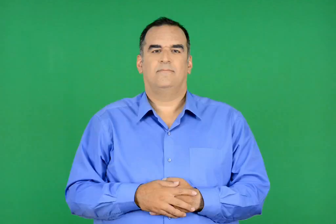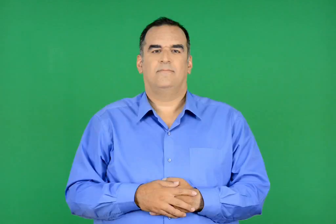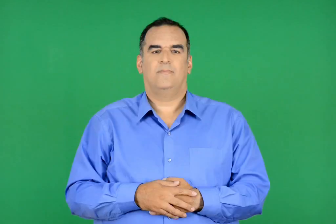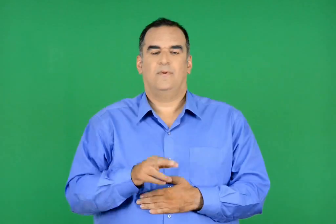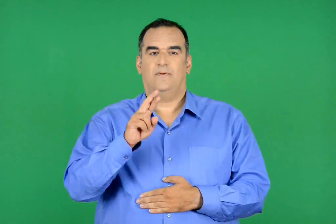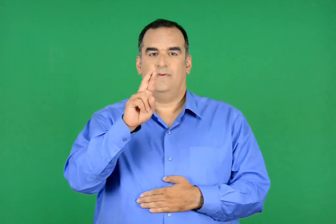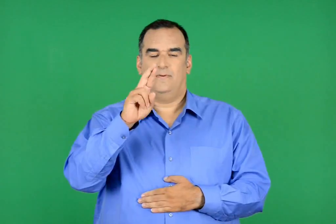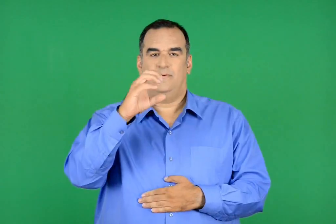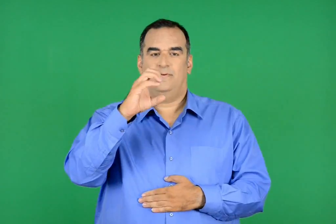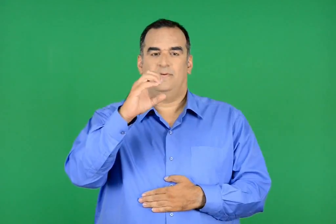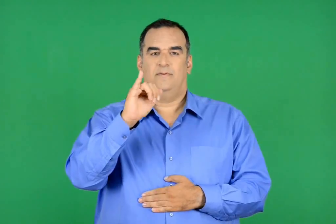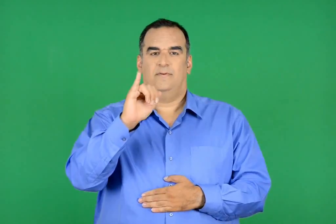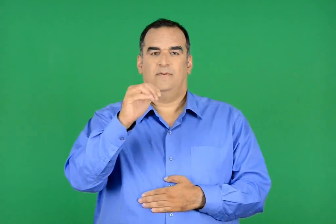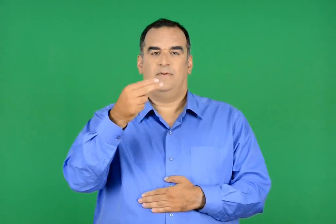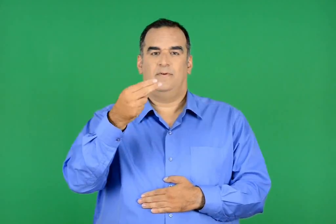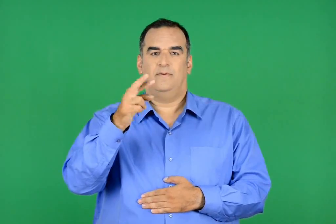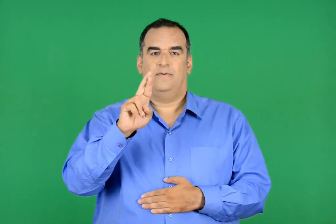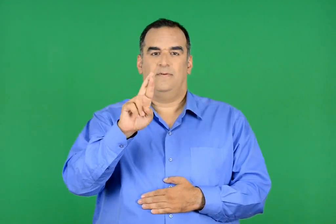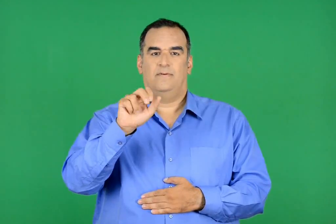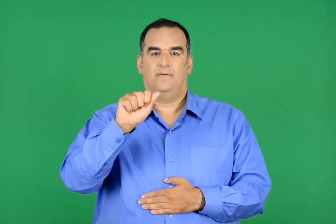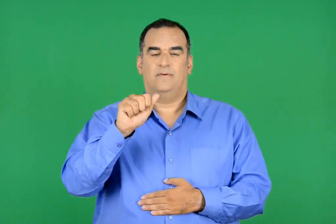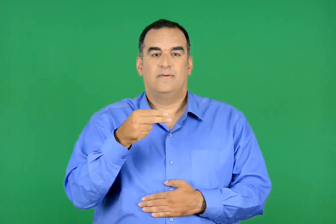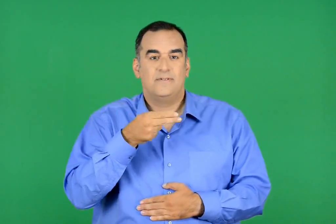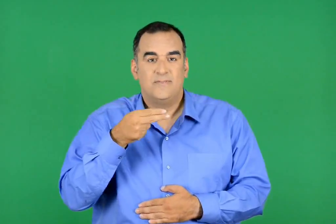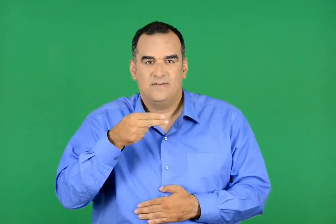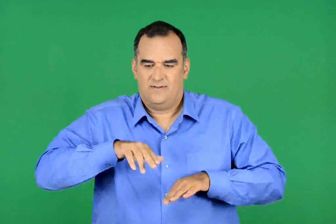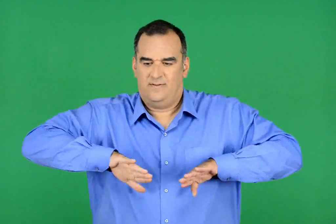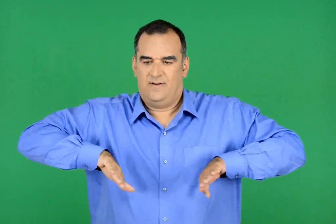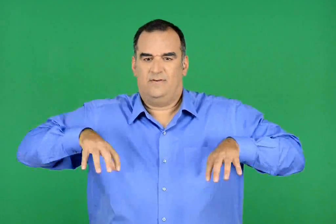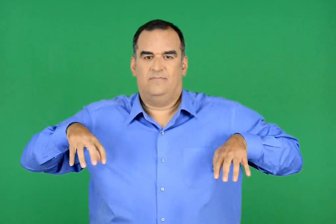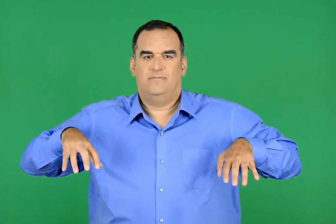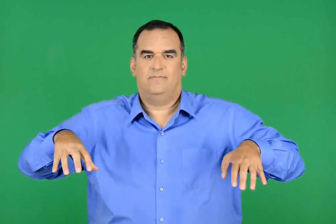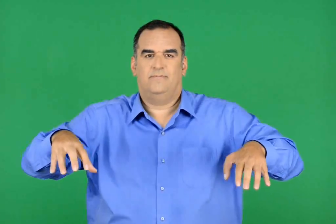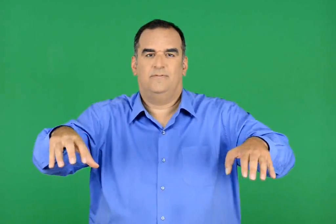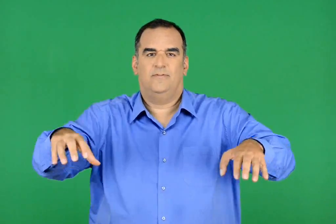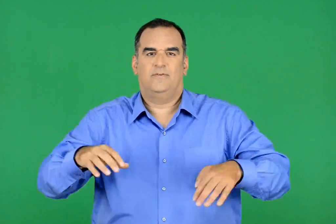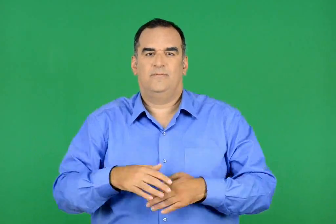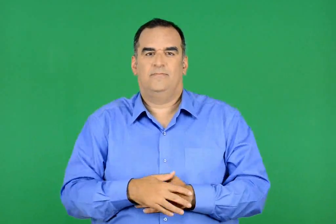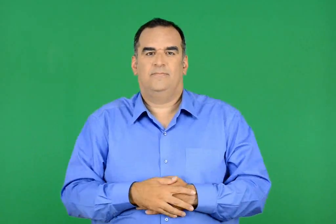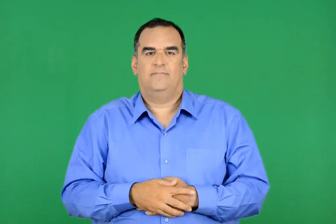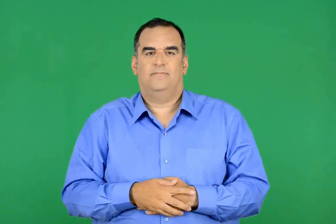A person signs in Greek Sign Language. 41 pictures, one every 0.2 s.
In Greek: ρείθρα άκρες
